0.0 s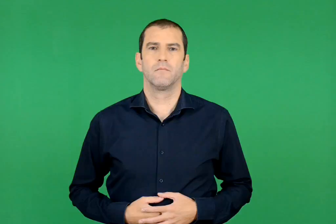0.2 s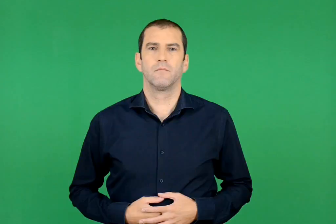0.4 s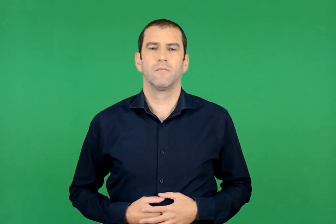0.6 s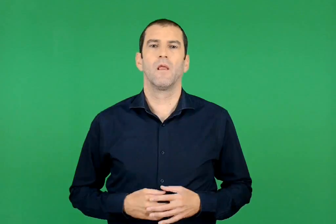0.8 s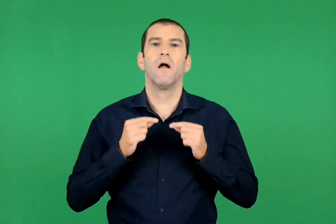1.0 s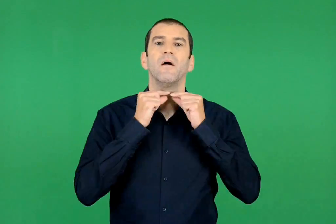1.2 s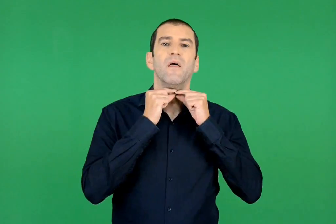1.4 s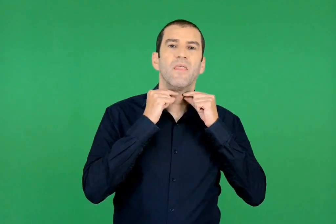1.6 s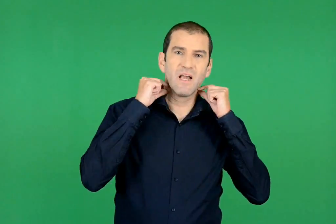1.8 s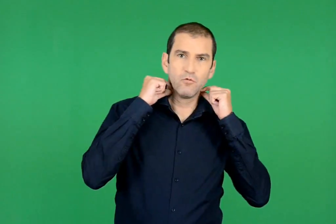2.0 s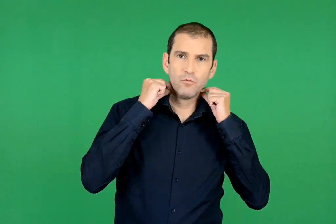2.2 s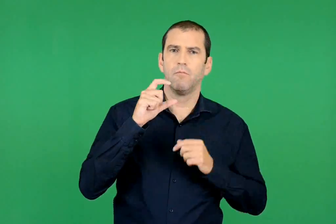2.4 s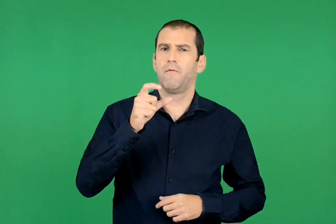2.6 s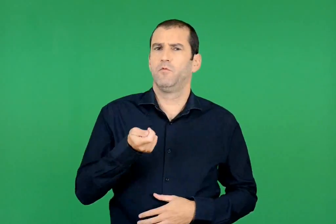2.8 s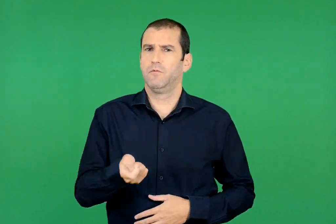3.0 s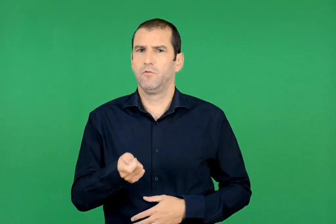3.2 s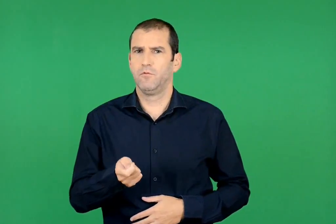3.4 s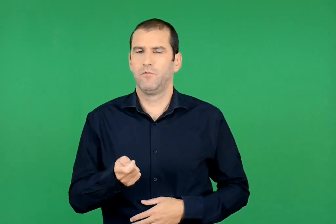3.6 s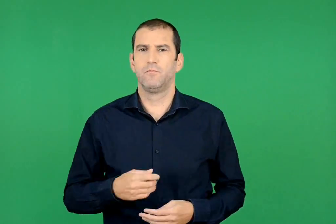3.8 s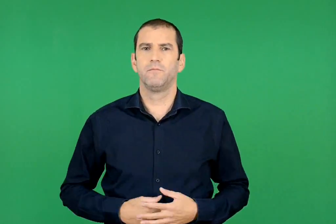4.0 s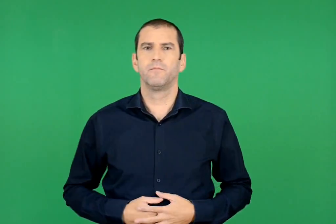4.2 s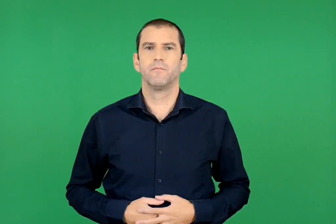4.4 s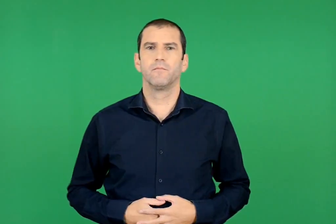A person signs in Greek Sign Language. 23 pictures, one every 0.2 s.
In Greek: ο δαρείος τηγανητό
